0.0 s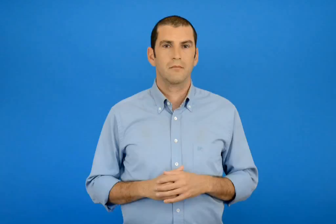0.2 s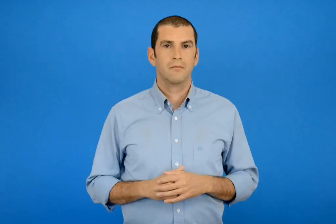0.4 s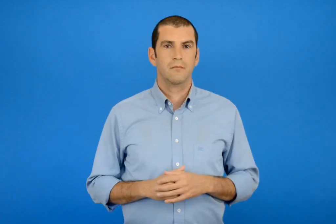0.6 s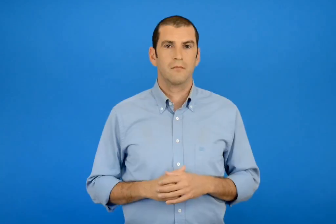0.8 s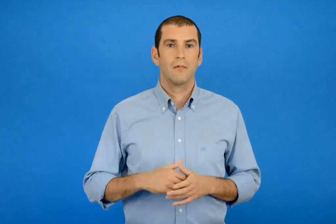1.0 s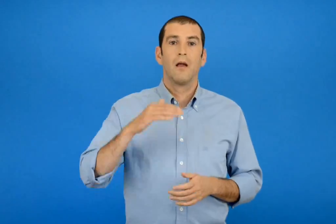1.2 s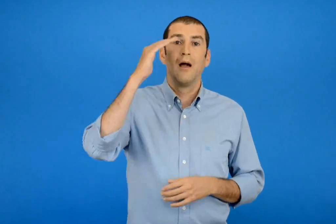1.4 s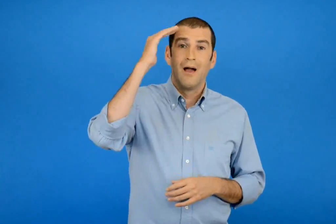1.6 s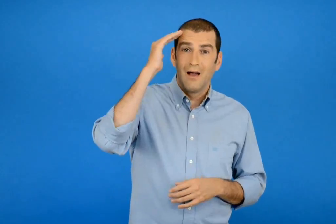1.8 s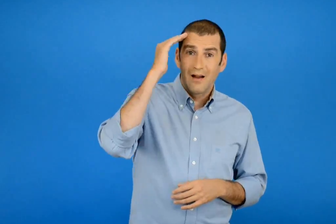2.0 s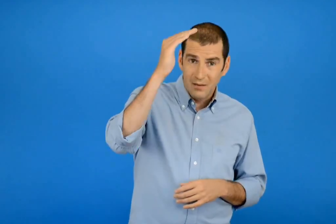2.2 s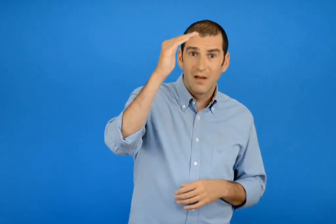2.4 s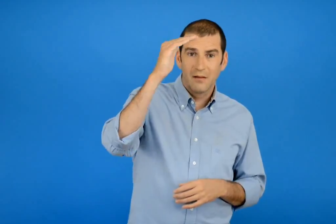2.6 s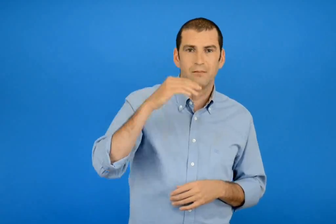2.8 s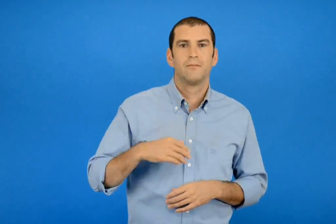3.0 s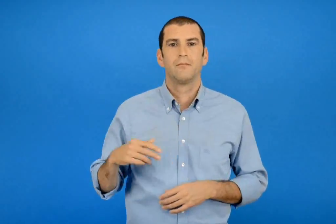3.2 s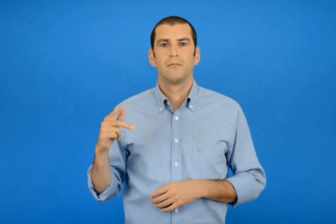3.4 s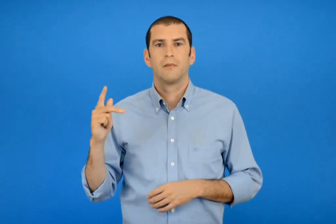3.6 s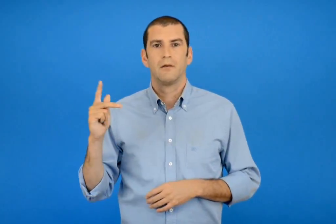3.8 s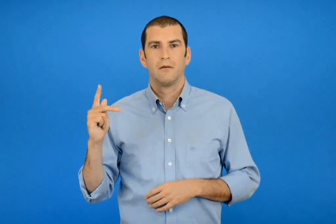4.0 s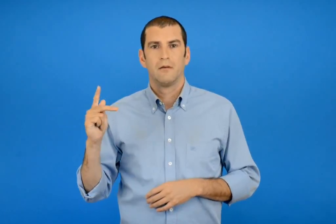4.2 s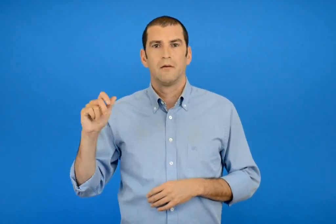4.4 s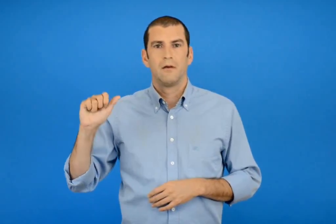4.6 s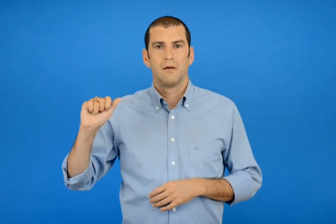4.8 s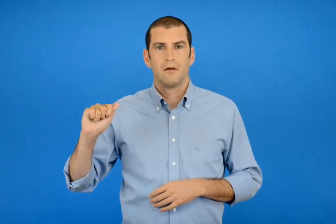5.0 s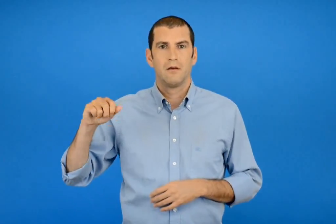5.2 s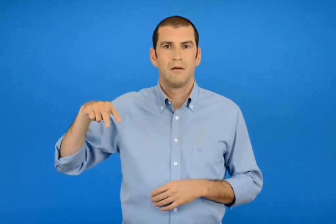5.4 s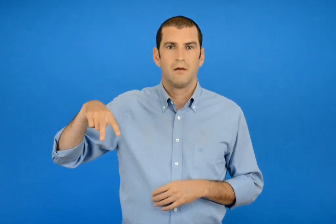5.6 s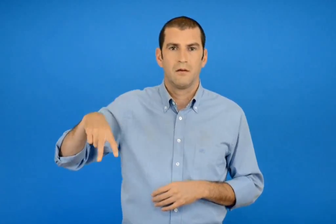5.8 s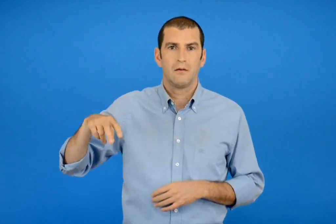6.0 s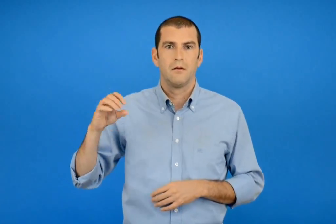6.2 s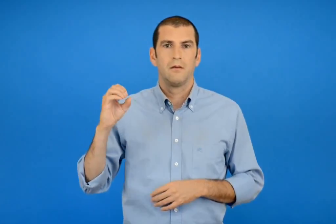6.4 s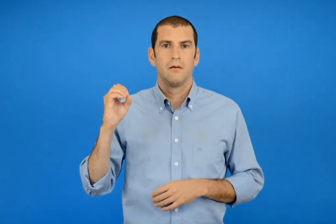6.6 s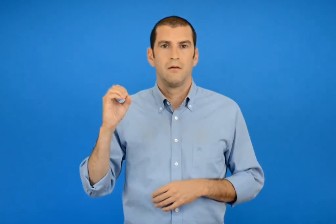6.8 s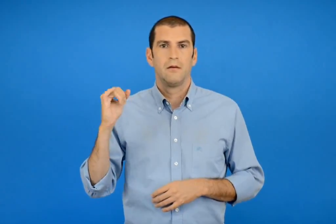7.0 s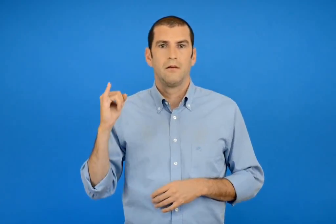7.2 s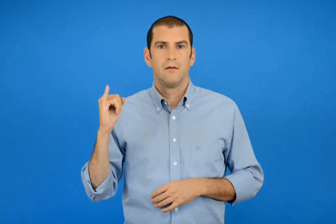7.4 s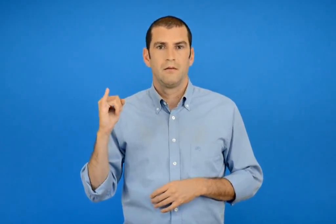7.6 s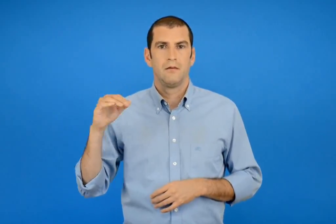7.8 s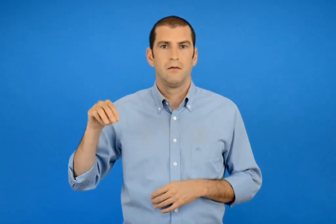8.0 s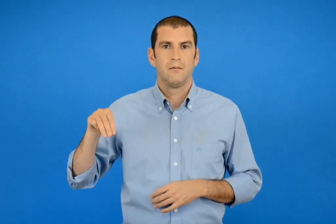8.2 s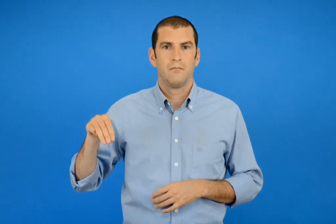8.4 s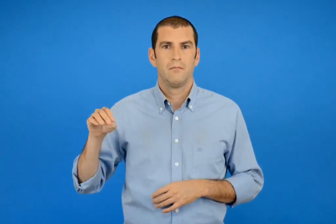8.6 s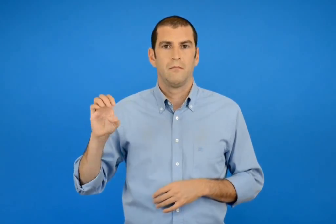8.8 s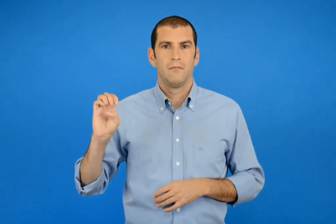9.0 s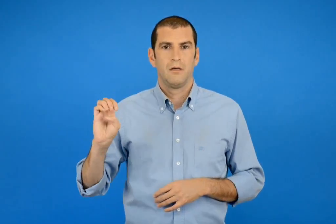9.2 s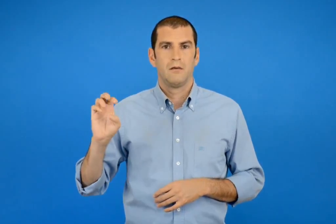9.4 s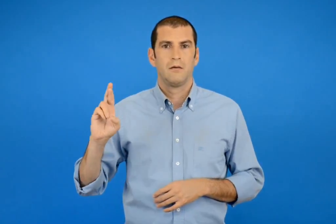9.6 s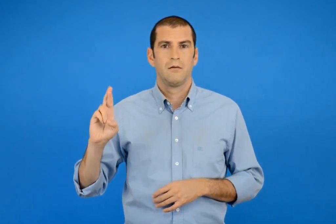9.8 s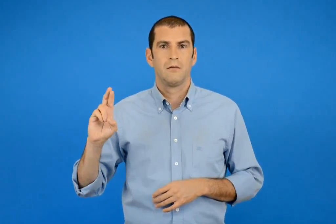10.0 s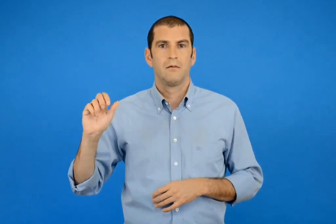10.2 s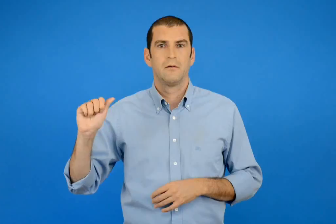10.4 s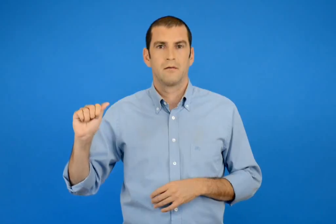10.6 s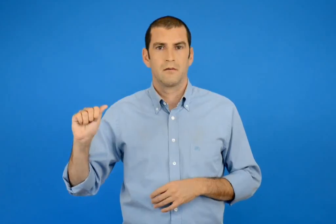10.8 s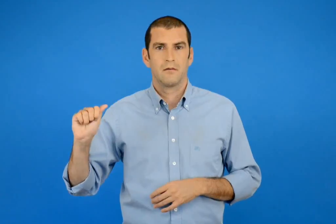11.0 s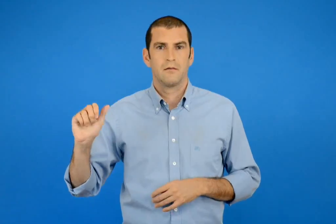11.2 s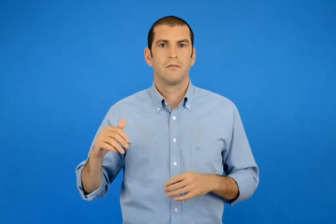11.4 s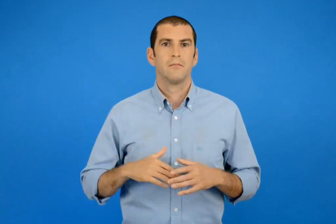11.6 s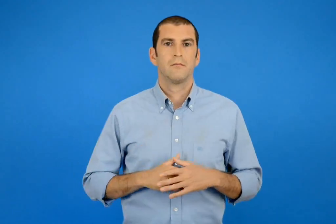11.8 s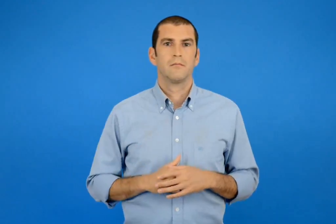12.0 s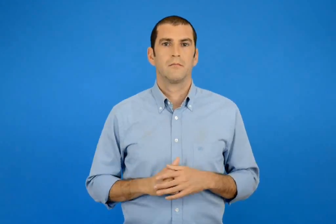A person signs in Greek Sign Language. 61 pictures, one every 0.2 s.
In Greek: καλημέρα
